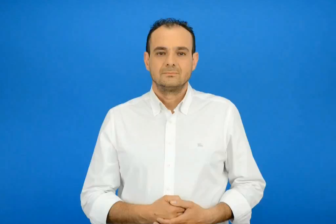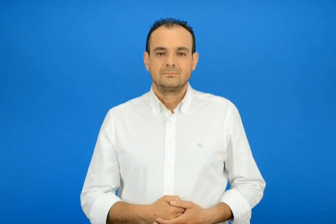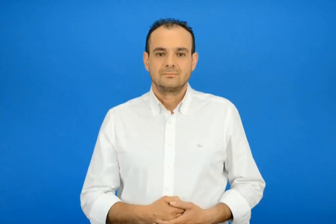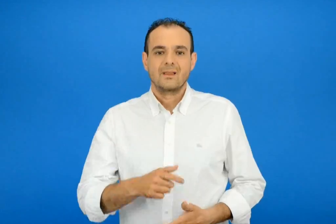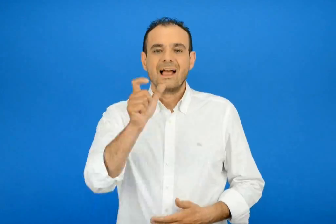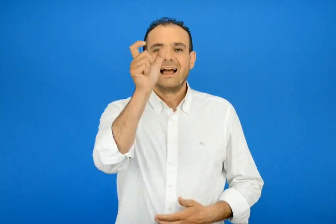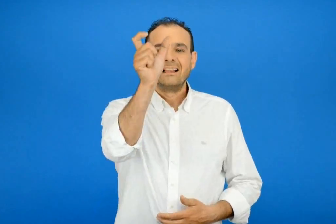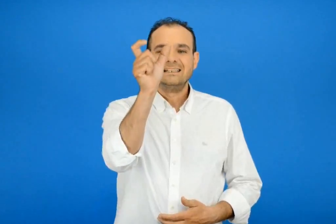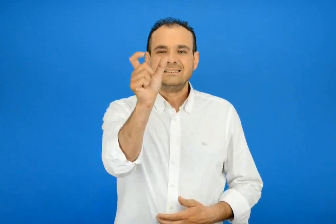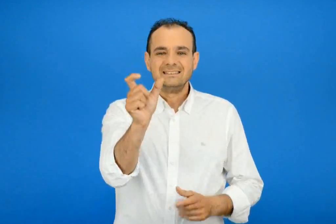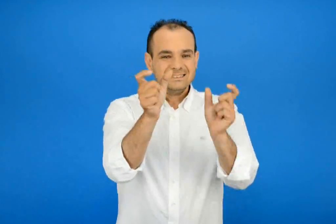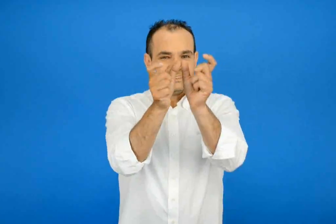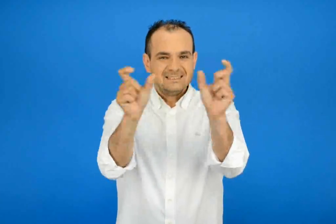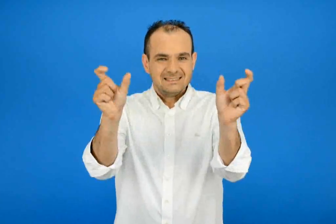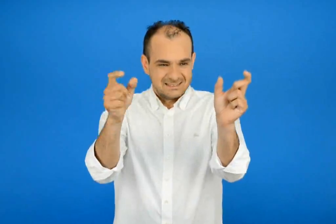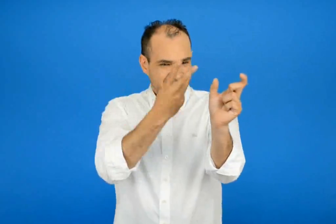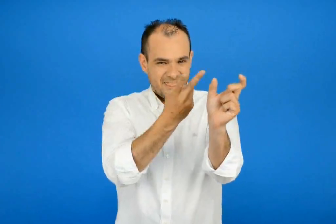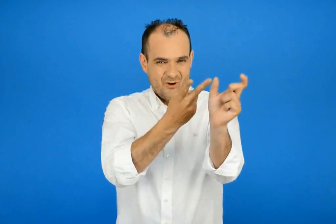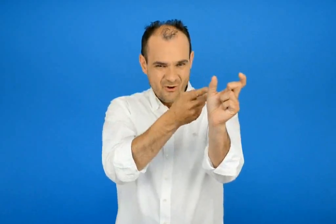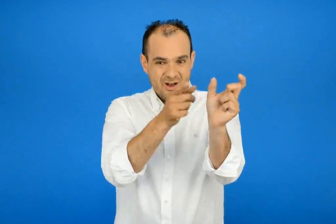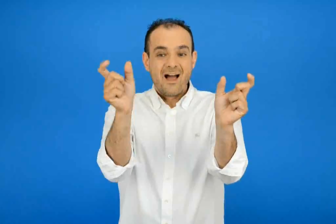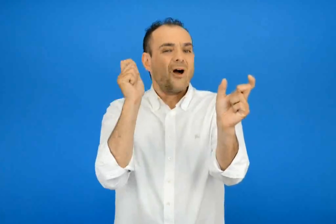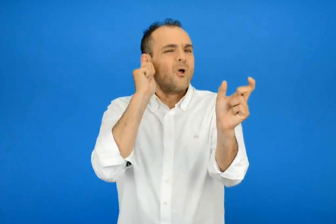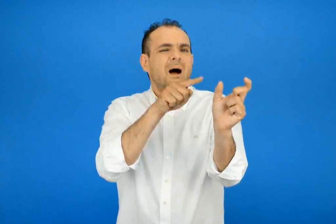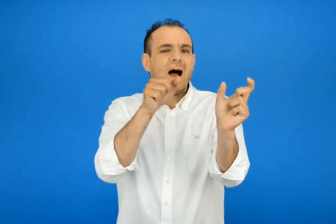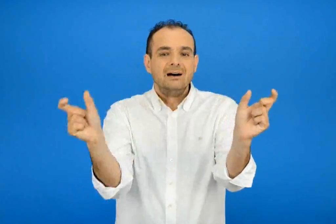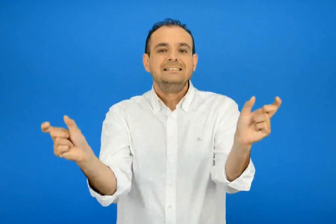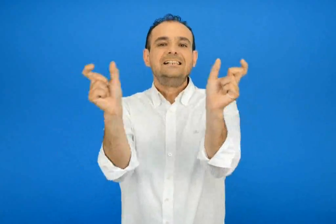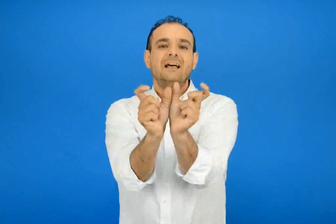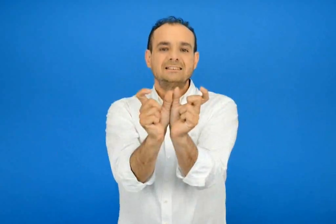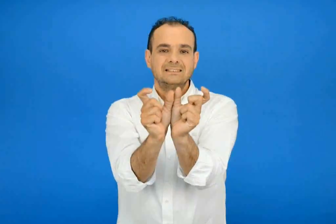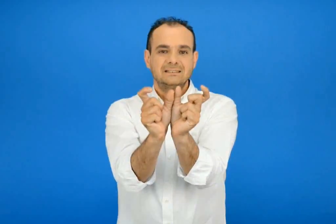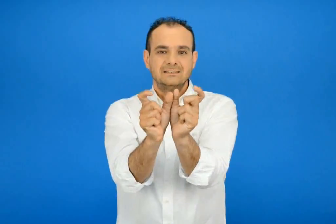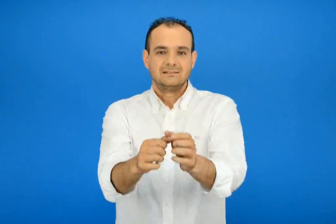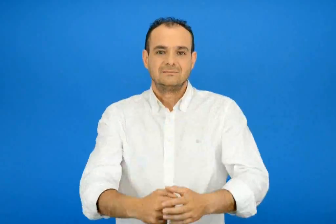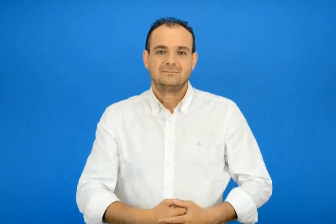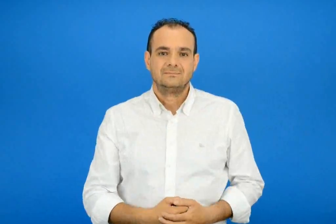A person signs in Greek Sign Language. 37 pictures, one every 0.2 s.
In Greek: οι λέξεις που σχηματίζονται από δύο άλλες λέγονται συνθέτες
